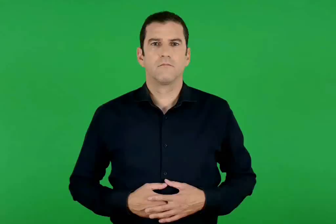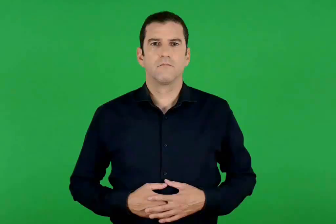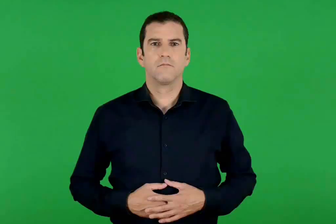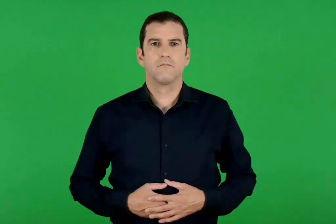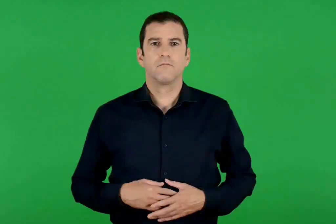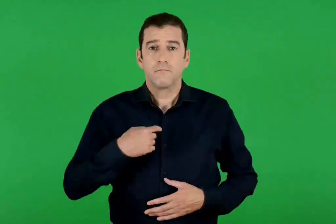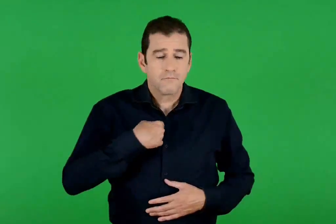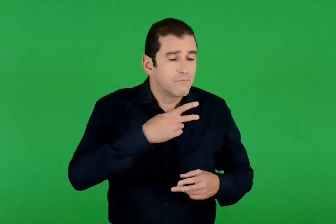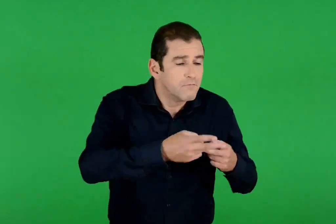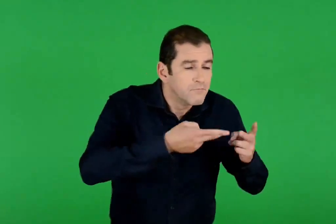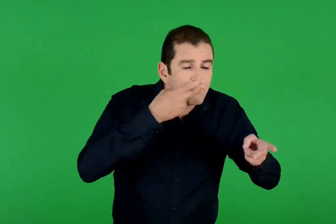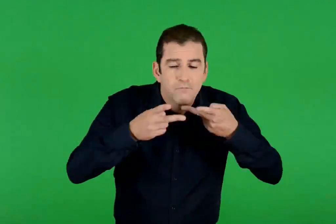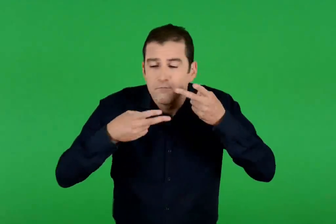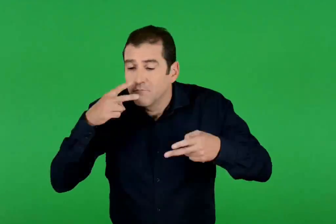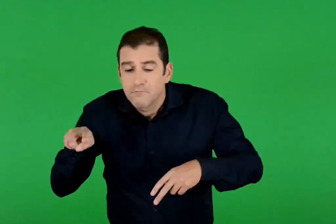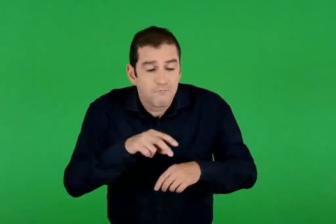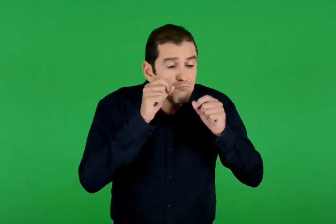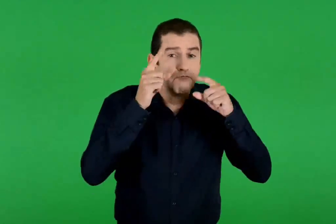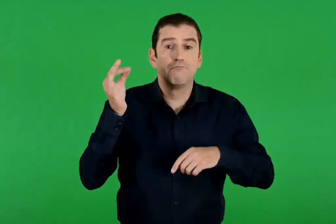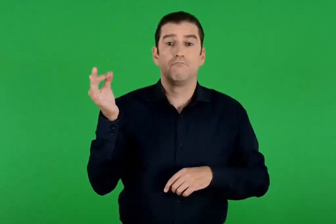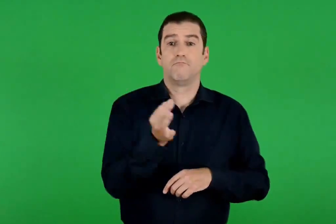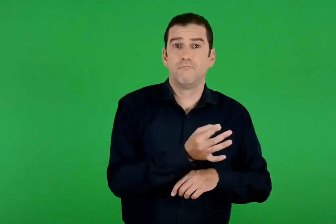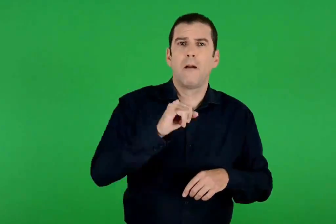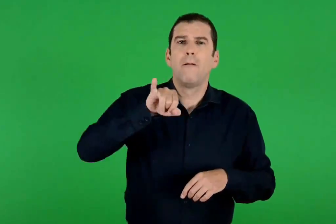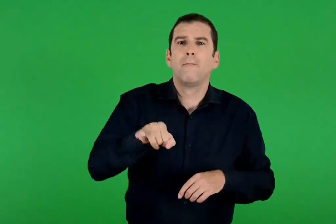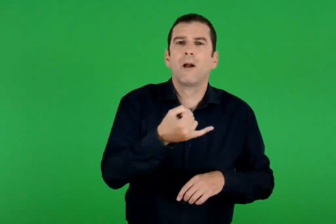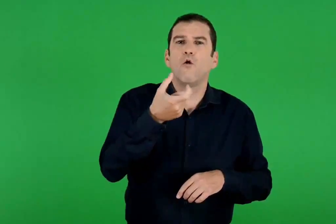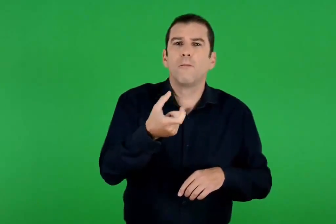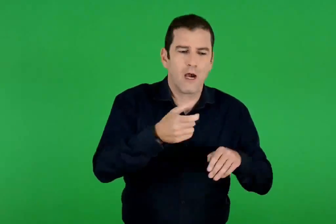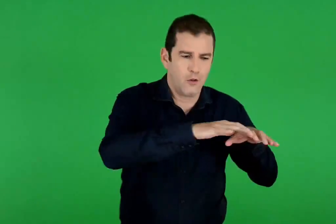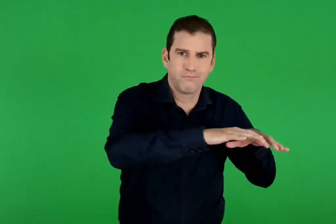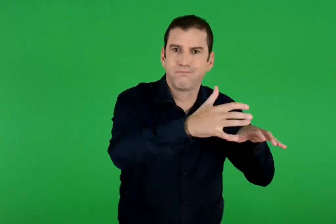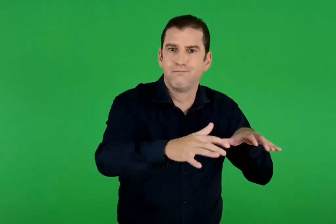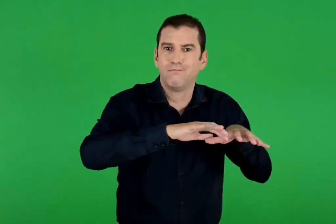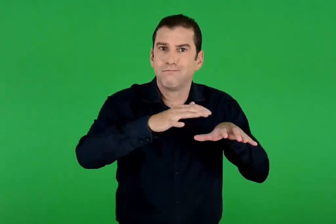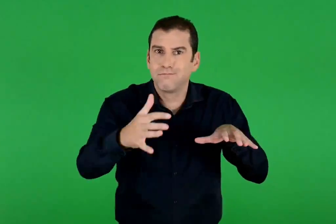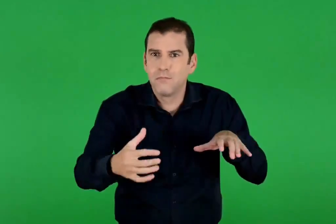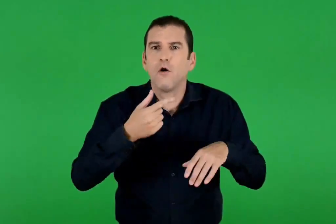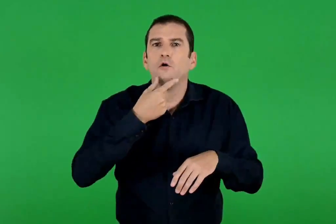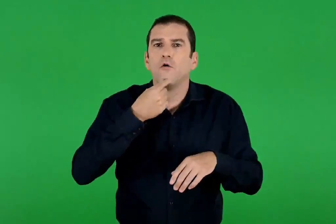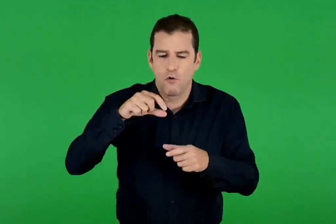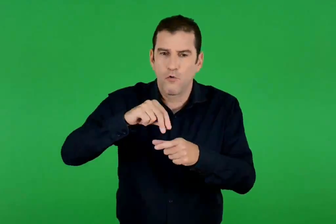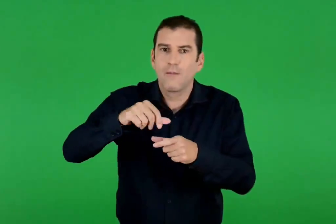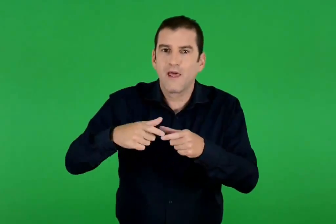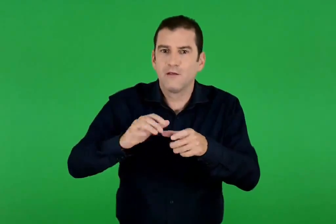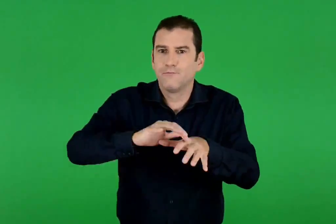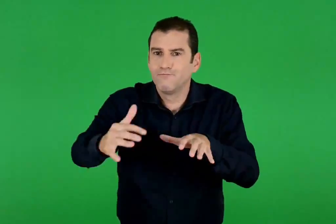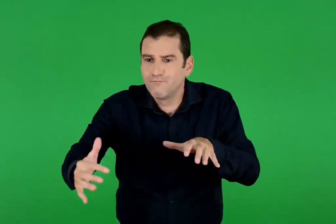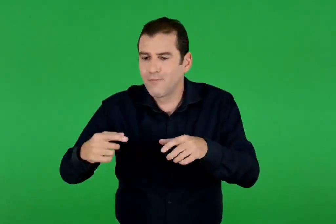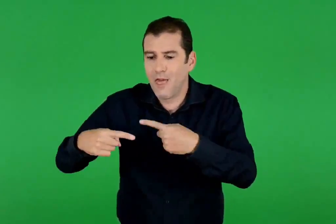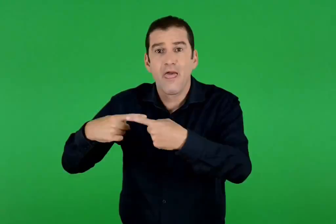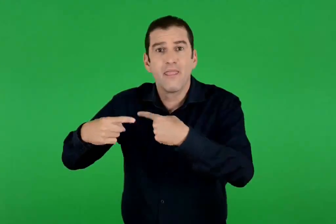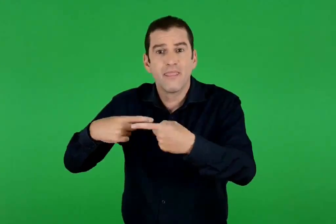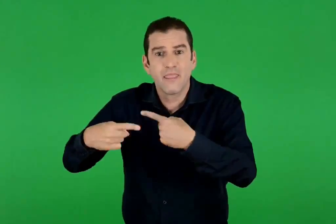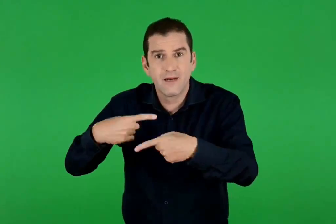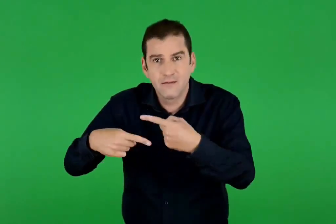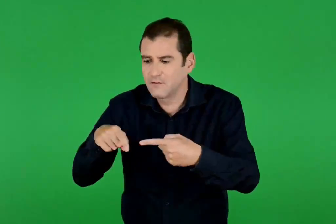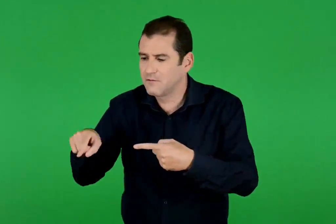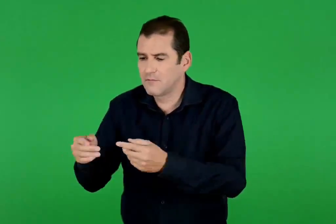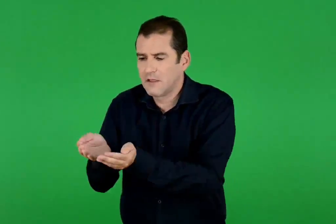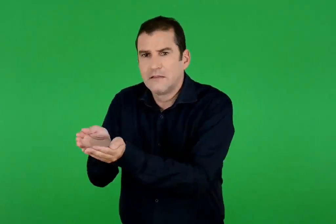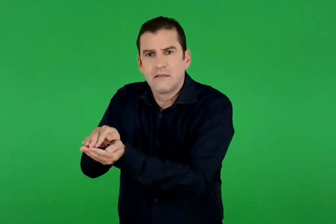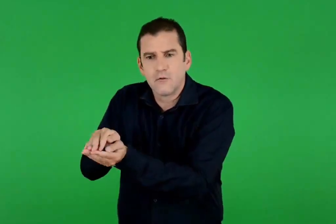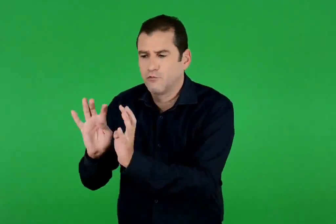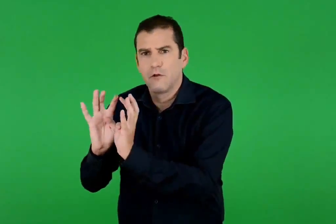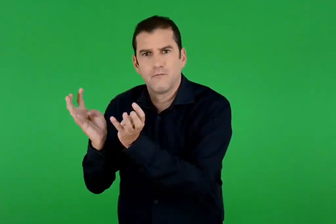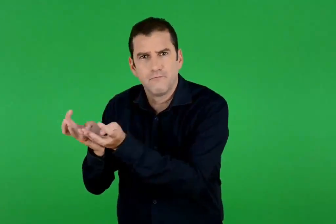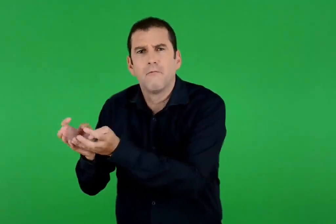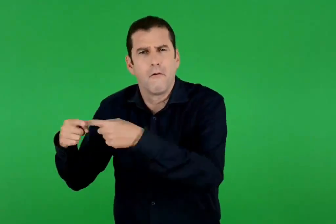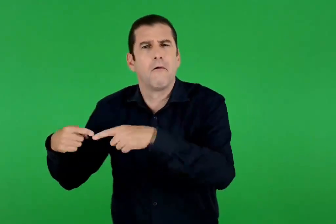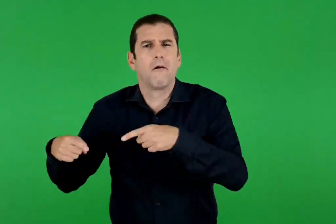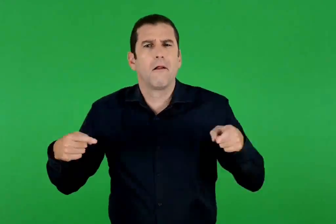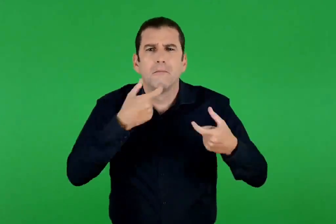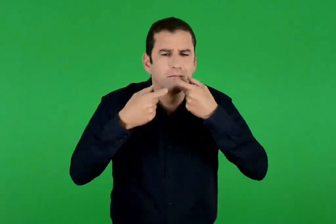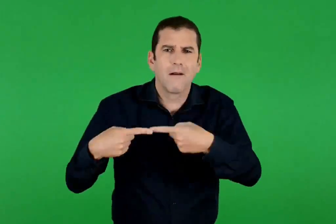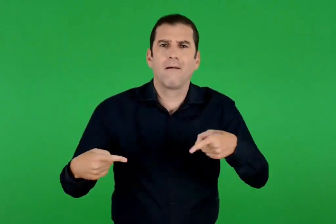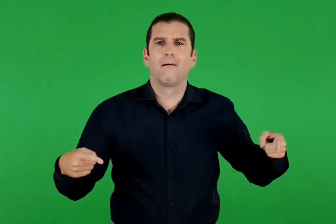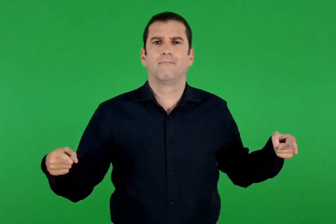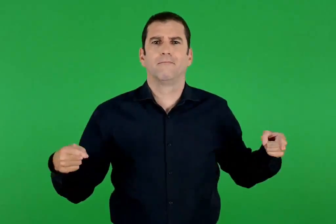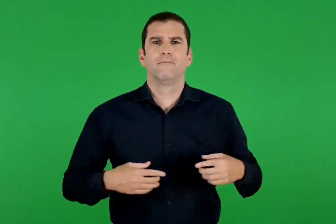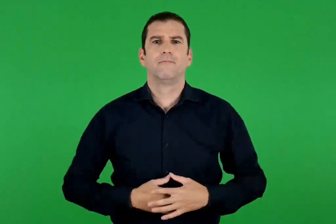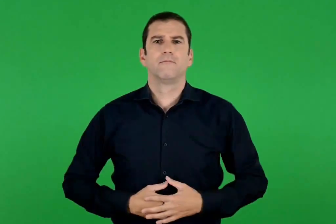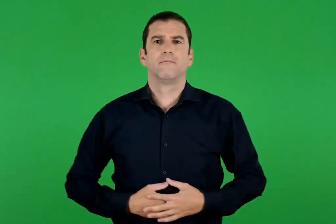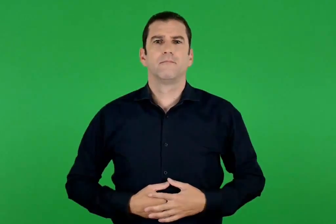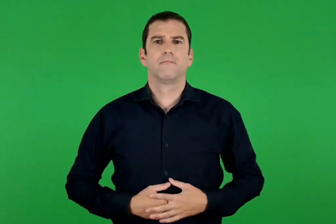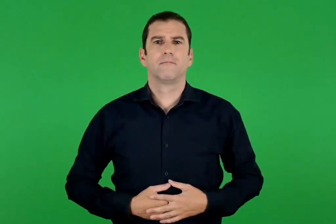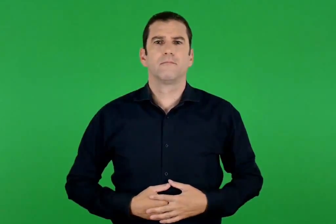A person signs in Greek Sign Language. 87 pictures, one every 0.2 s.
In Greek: να μυρίζω και να θαυμάζω τους λόφους με τα μελομακάρονα , τους κουραμπιέδες , τις δίπλες και τα σκαλτσούνια και τα λογής αρτοσκευάσματα
